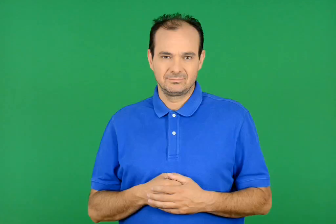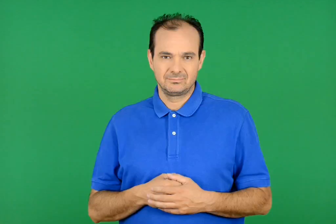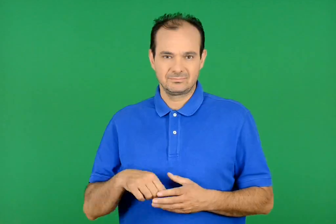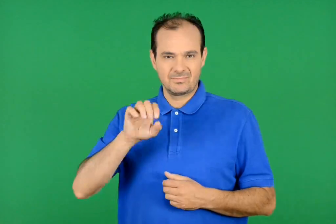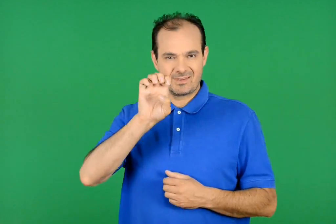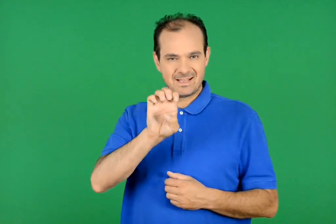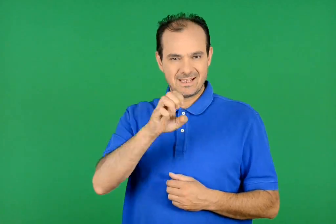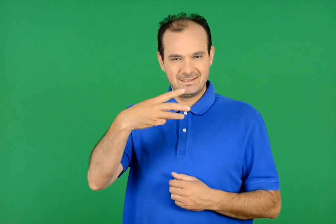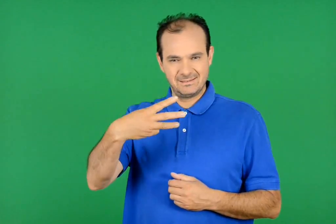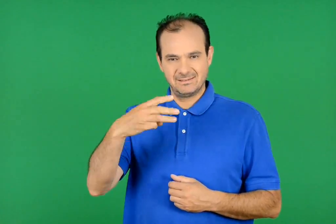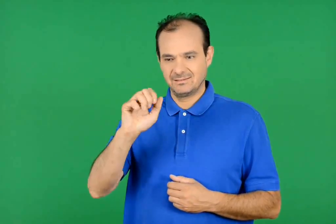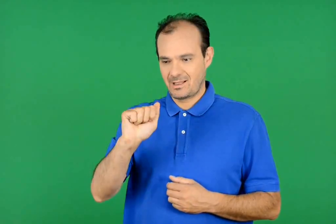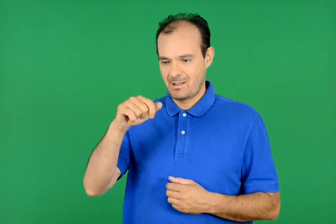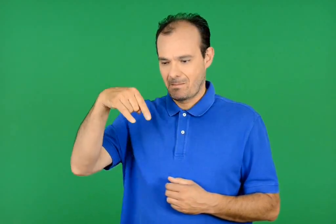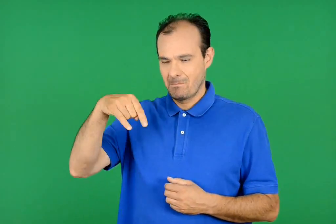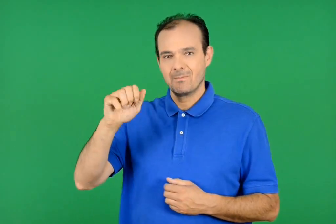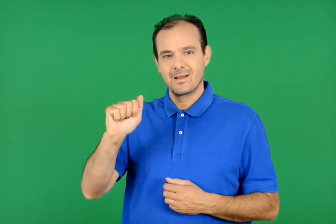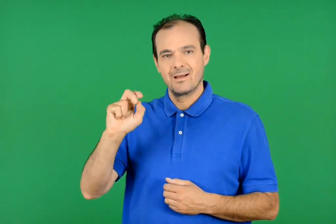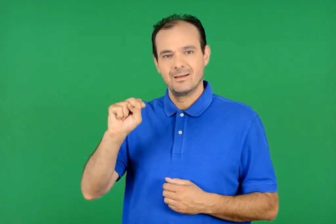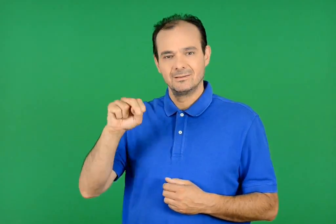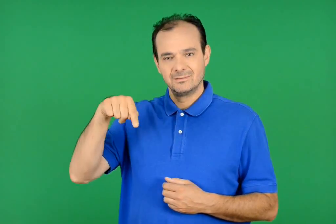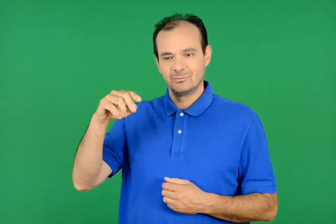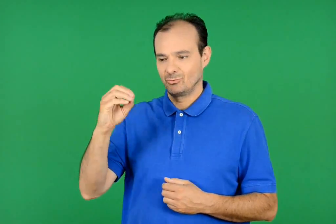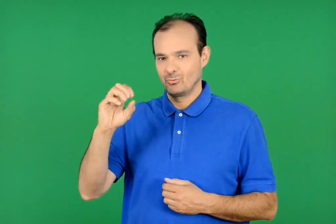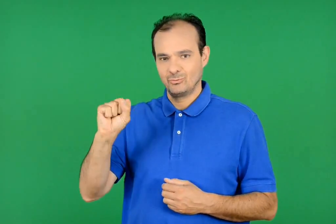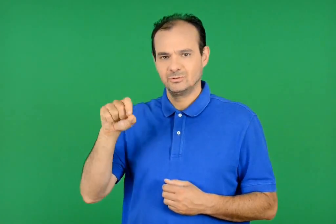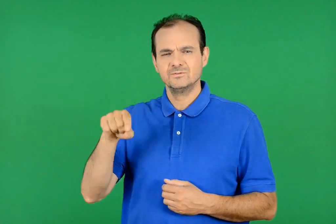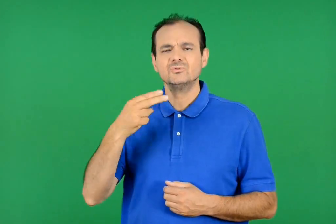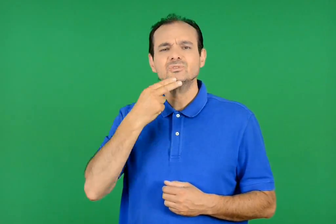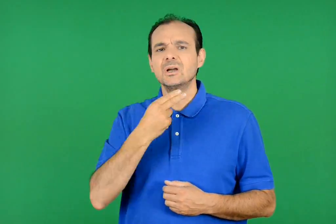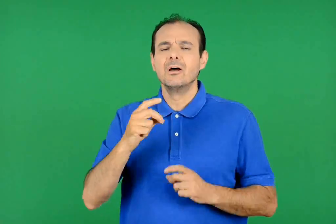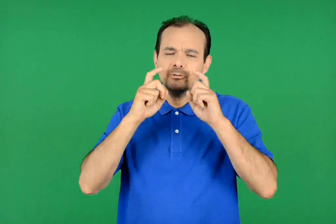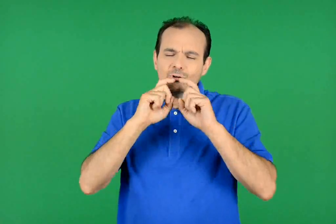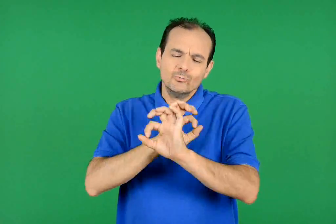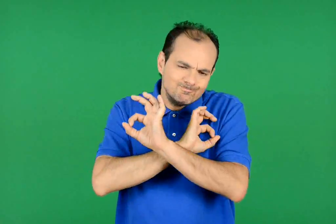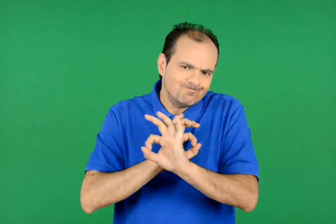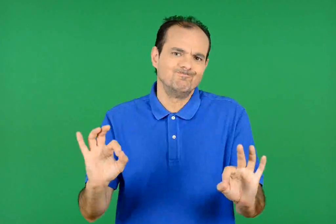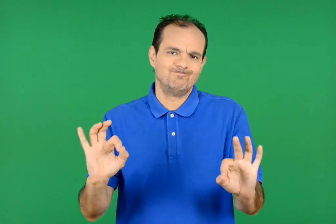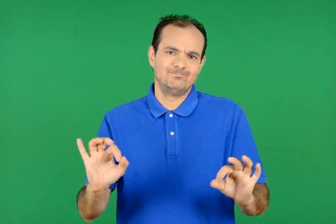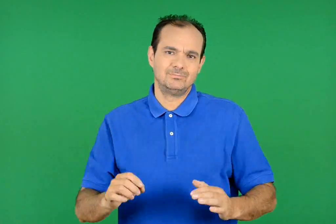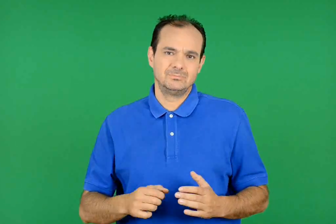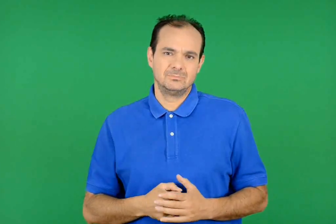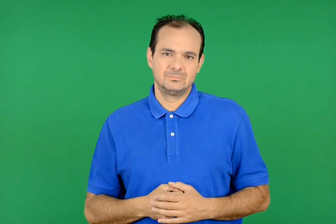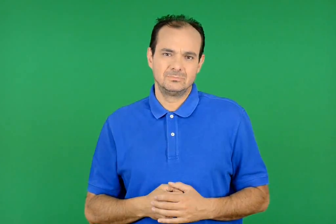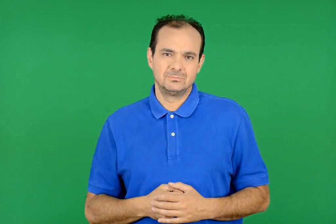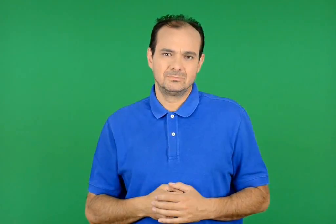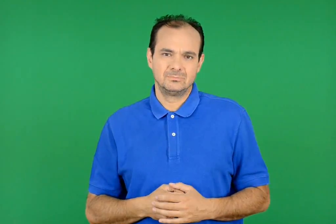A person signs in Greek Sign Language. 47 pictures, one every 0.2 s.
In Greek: εξάπαντος οπωσδήποτε
